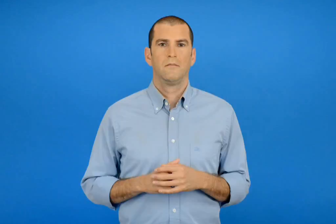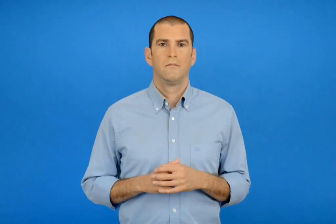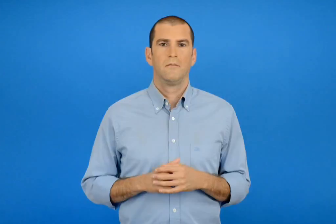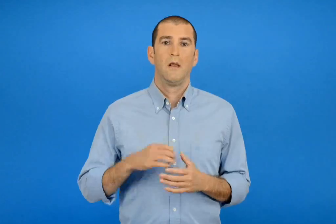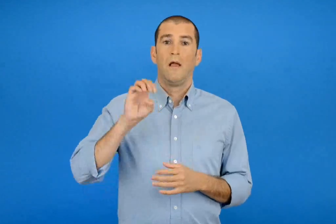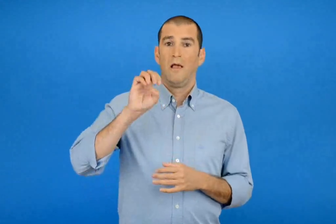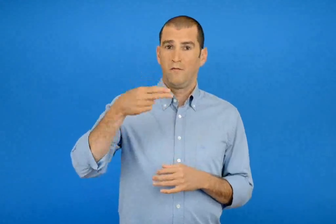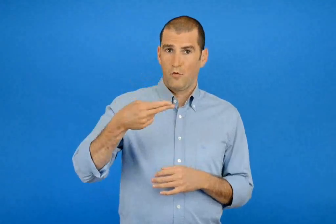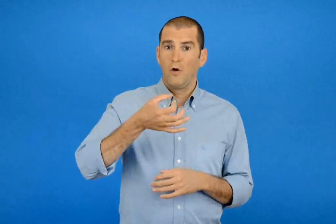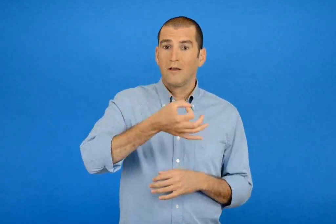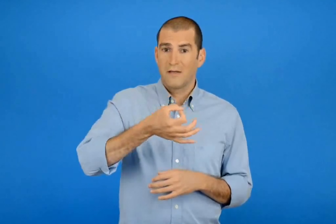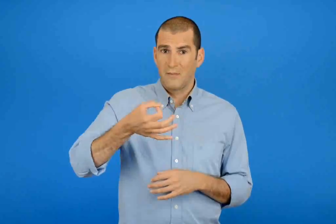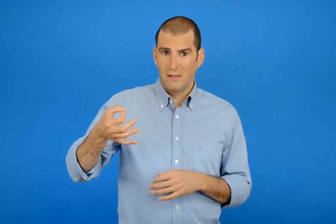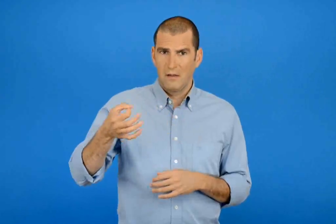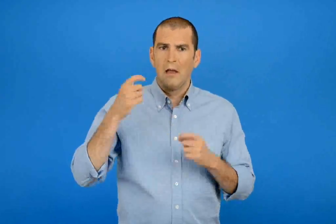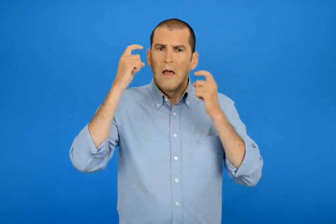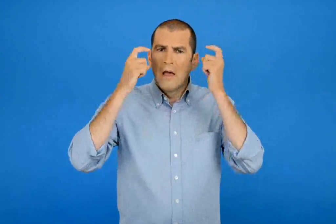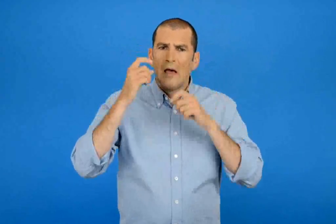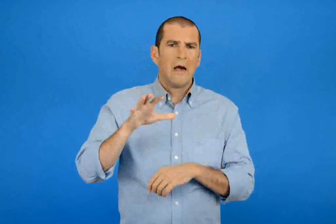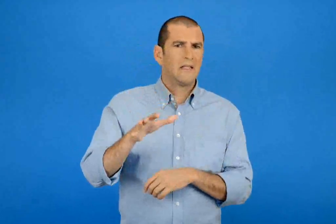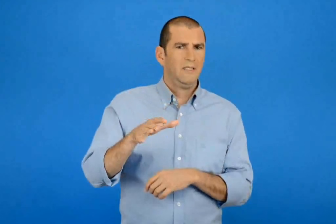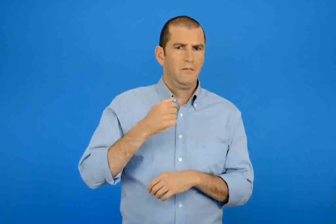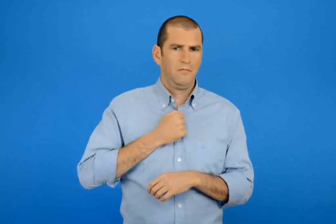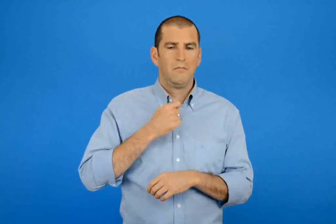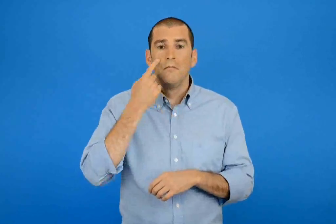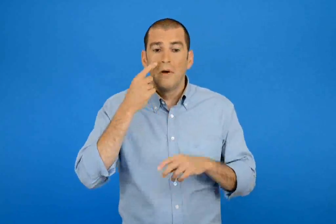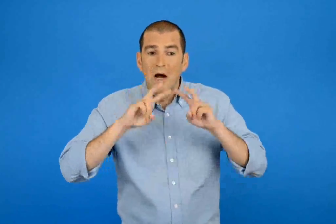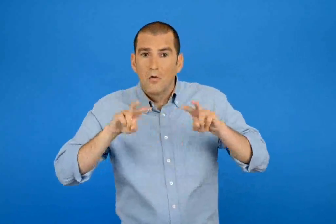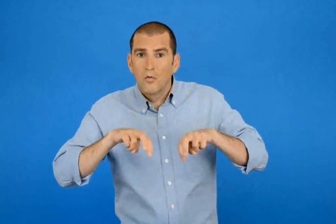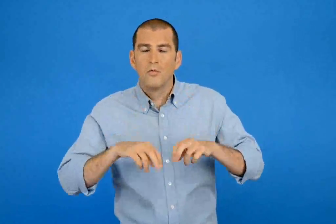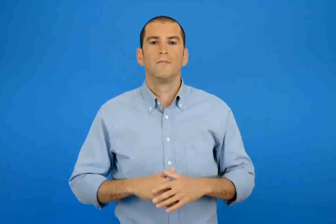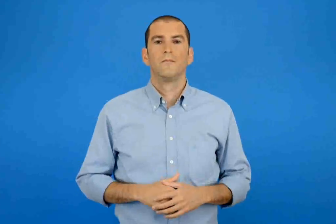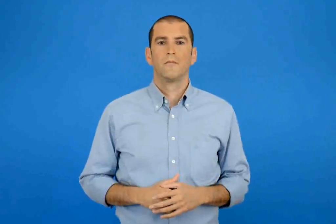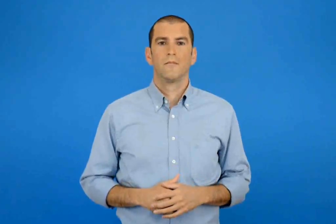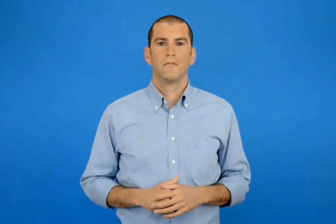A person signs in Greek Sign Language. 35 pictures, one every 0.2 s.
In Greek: ελέγχω την εκτίμηση μου με τα κέρματα του €
